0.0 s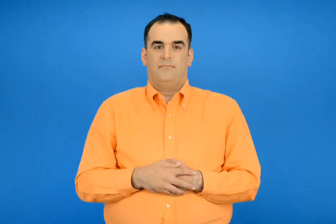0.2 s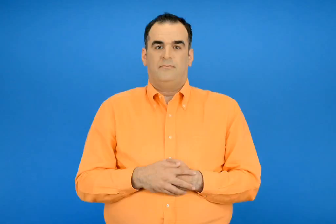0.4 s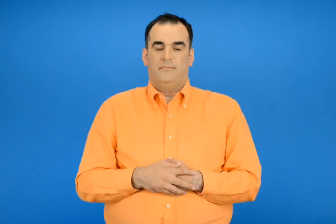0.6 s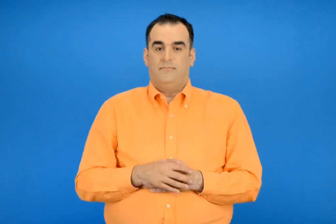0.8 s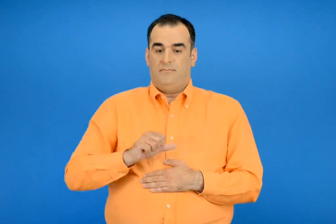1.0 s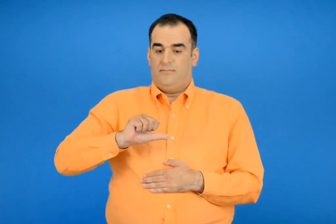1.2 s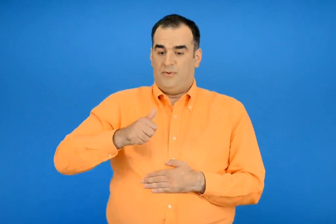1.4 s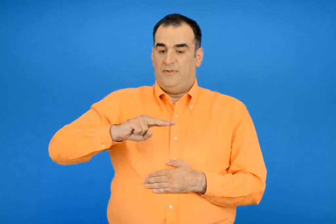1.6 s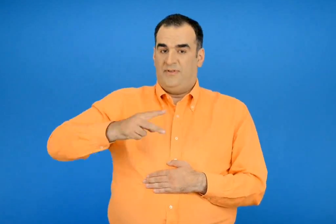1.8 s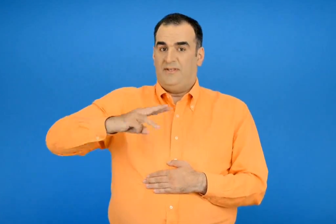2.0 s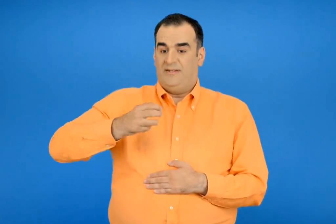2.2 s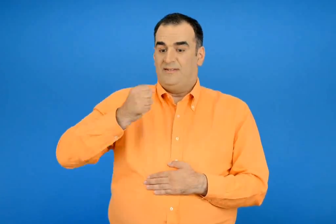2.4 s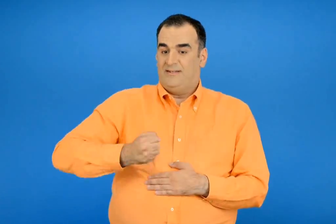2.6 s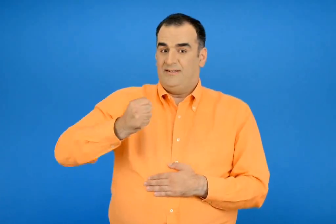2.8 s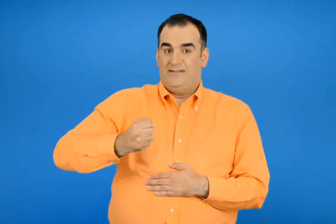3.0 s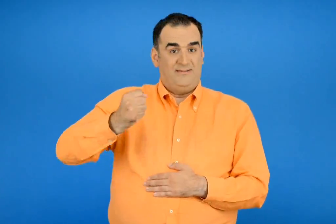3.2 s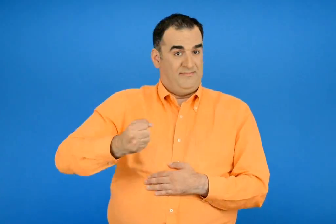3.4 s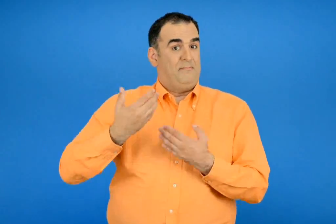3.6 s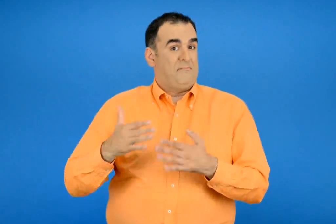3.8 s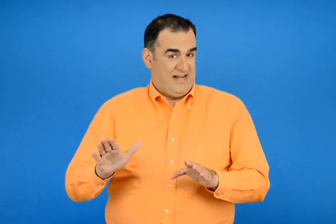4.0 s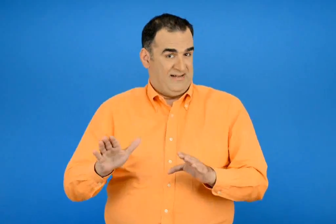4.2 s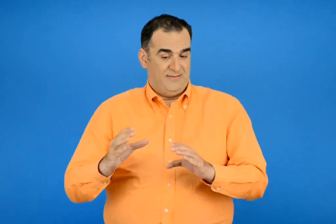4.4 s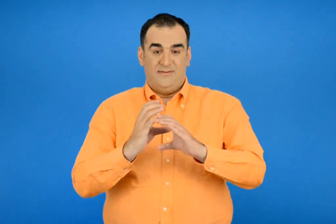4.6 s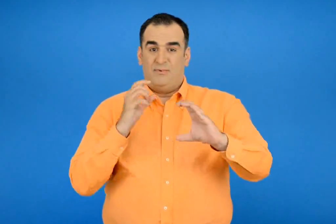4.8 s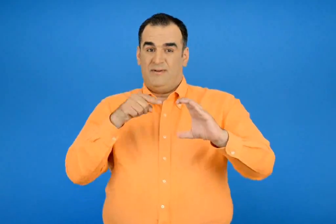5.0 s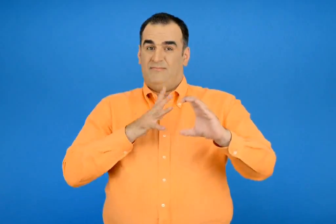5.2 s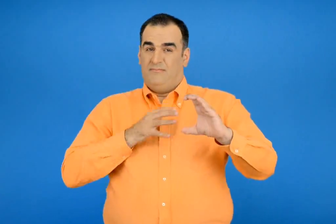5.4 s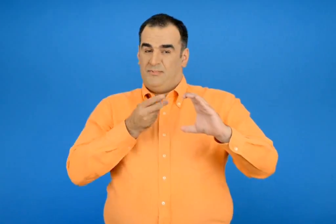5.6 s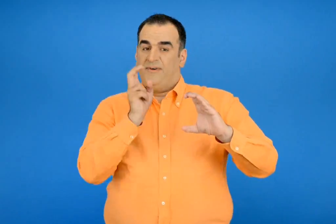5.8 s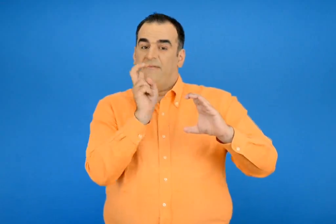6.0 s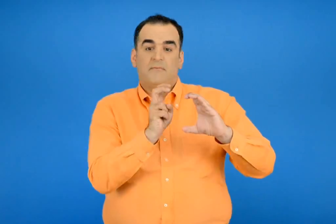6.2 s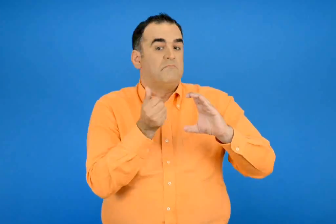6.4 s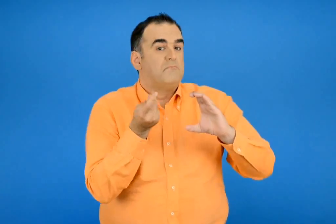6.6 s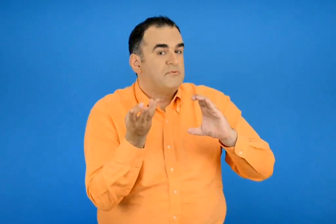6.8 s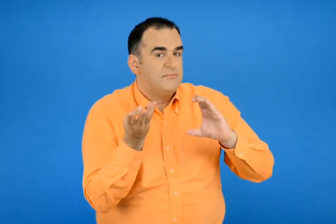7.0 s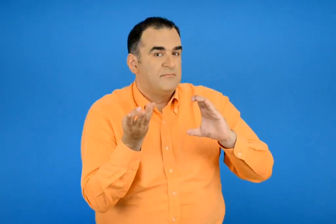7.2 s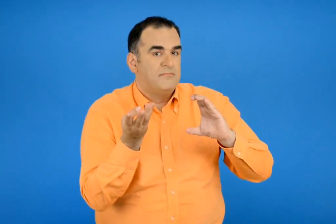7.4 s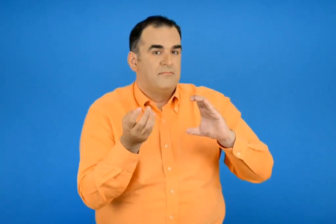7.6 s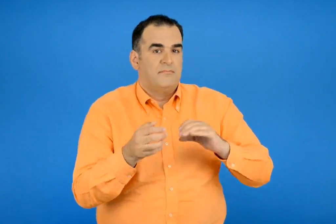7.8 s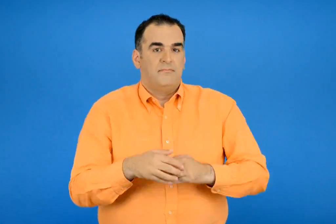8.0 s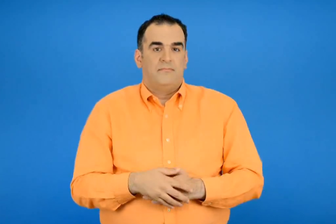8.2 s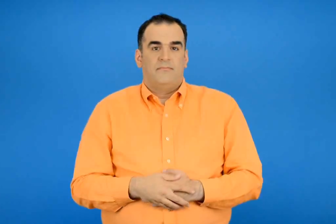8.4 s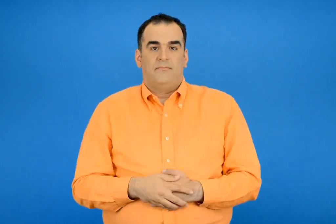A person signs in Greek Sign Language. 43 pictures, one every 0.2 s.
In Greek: μετά την τρίτη στάση πόσοι επιβάτες θα είναι μέσα στο λεωφορείο ;
